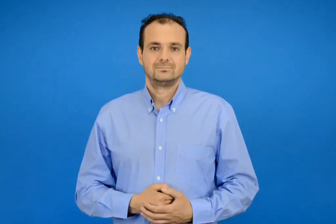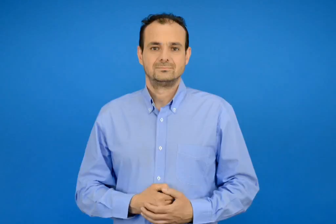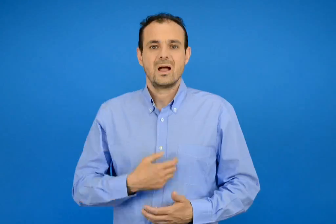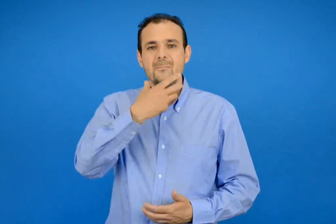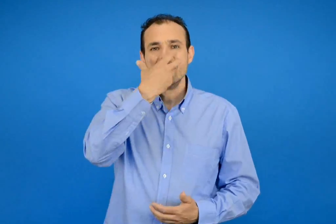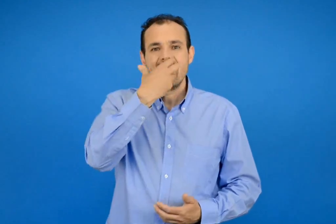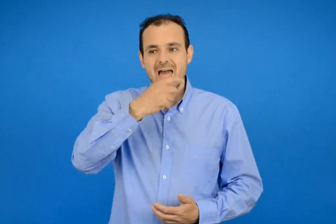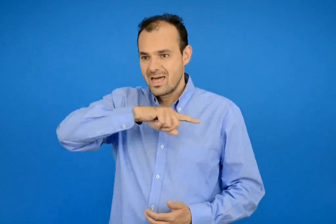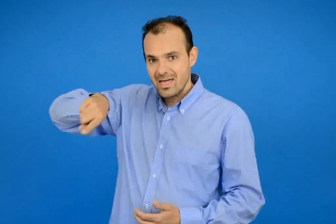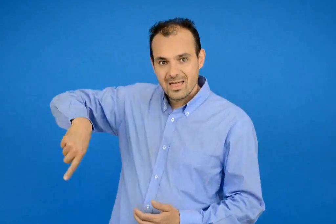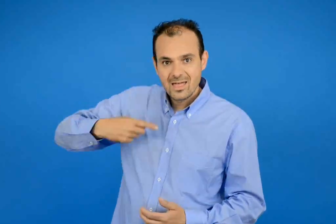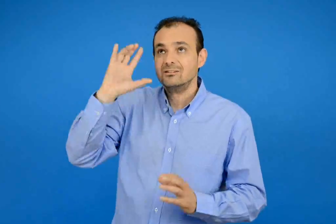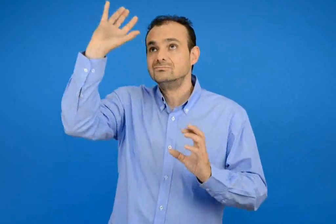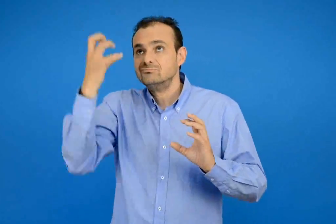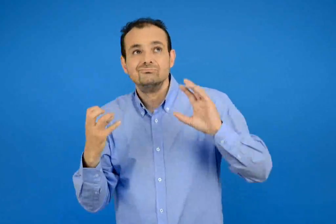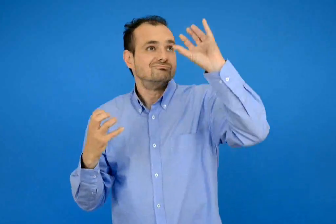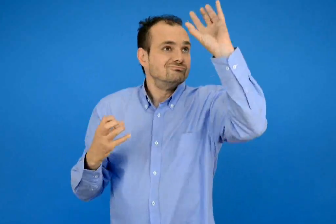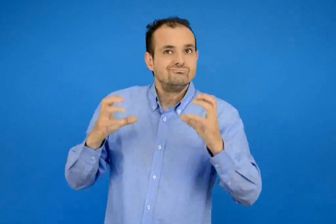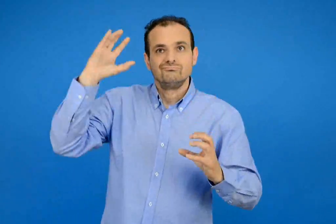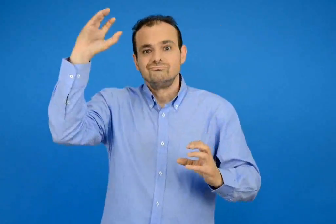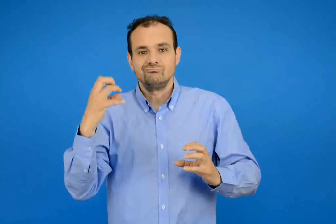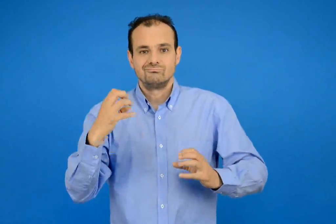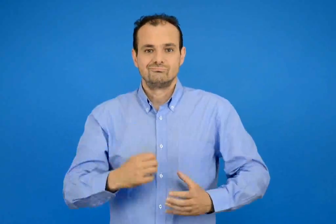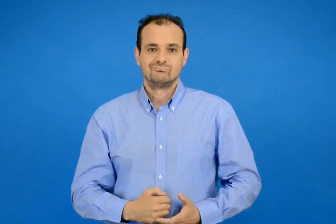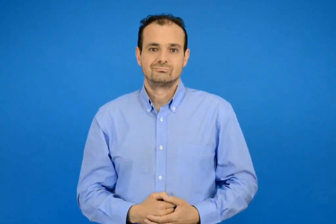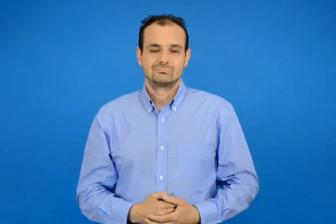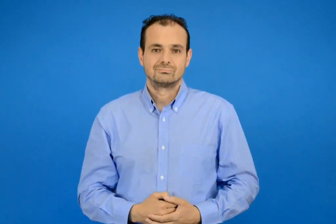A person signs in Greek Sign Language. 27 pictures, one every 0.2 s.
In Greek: κόβουμε τα μήλα
